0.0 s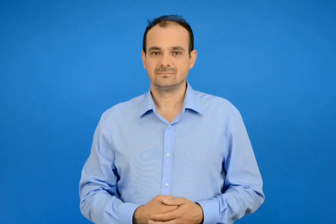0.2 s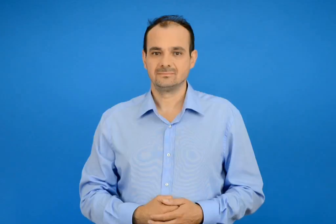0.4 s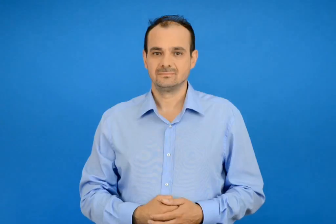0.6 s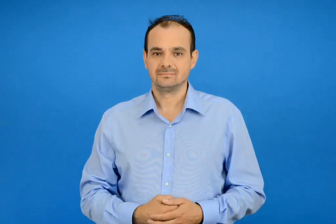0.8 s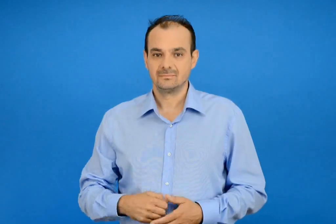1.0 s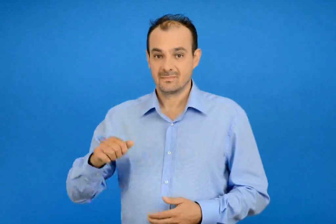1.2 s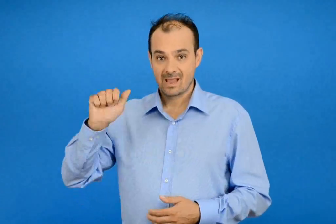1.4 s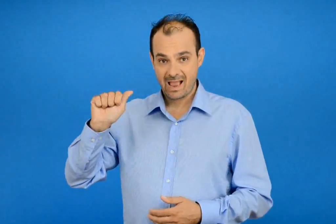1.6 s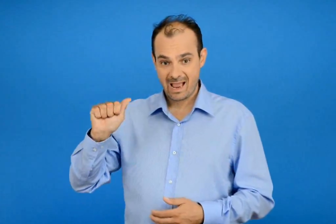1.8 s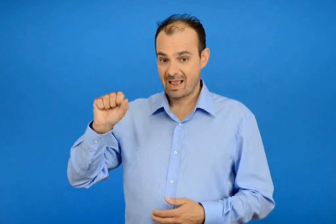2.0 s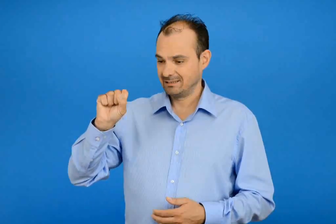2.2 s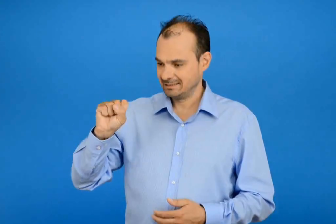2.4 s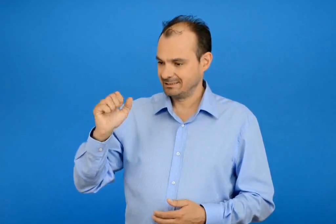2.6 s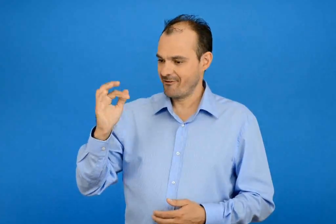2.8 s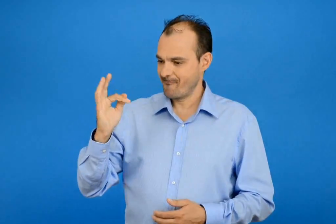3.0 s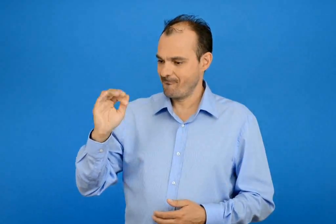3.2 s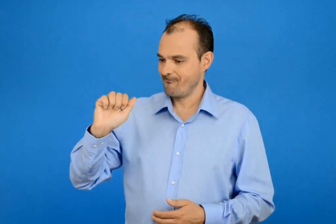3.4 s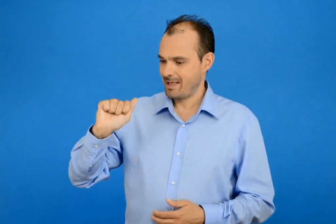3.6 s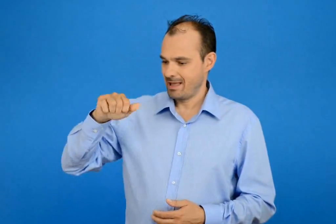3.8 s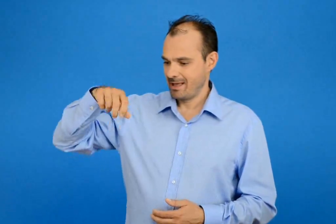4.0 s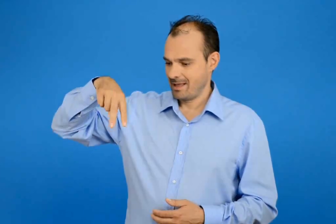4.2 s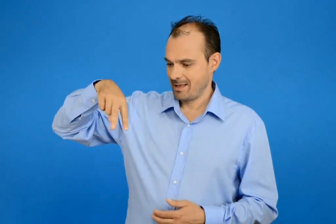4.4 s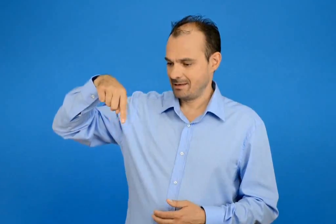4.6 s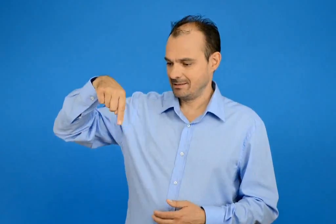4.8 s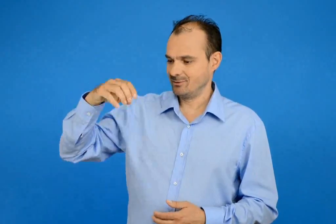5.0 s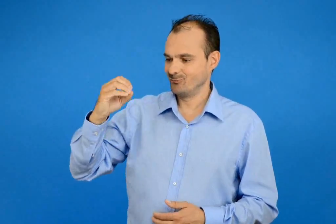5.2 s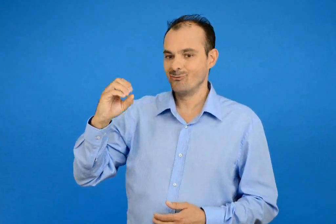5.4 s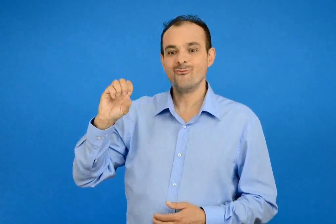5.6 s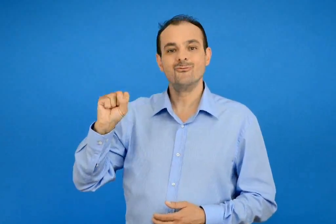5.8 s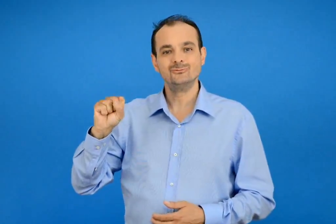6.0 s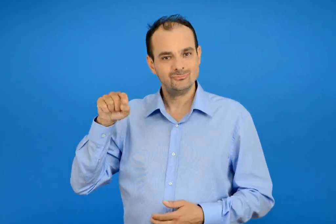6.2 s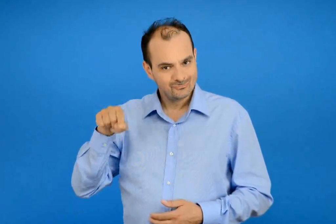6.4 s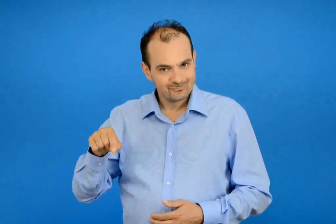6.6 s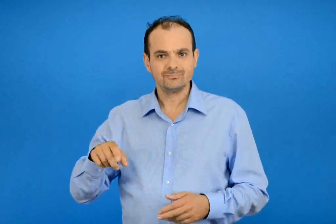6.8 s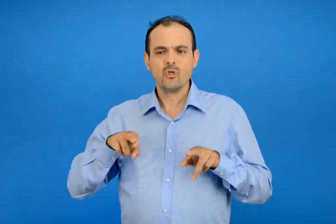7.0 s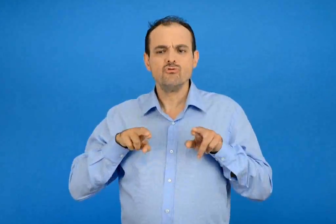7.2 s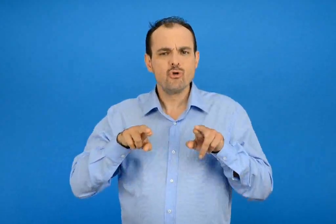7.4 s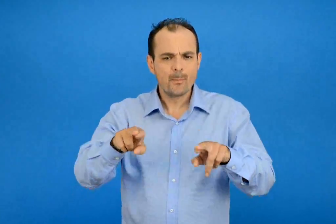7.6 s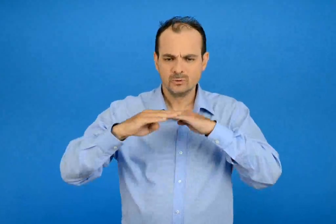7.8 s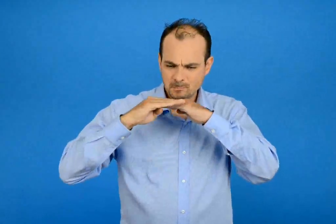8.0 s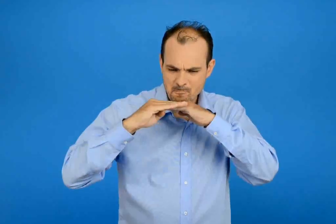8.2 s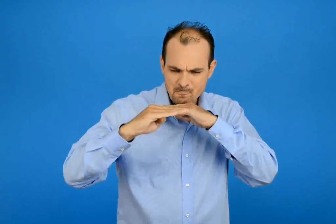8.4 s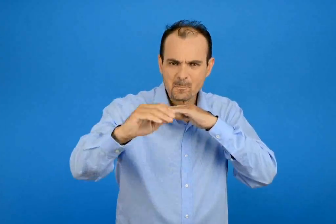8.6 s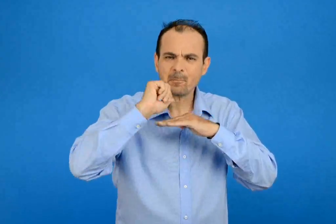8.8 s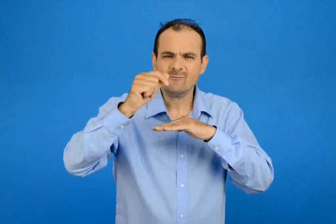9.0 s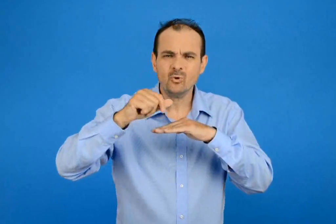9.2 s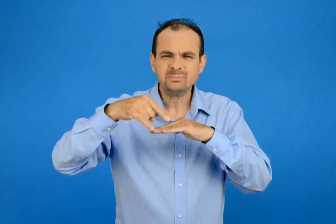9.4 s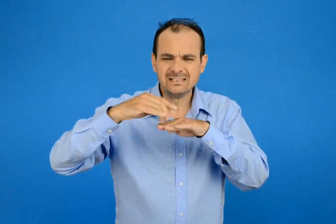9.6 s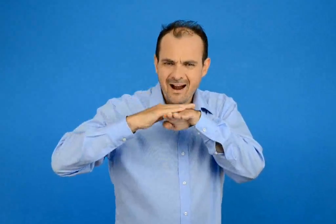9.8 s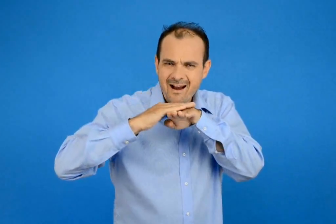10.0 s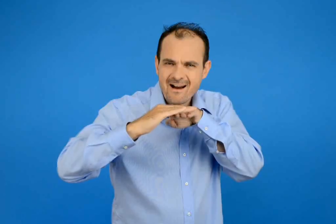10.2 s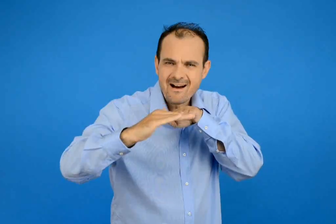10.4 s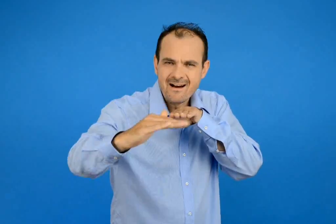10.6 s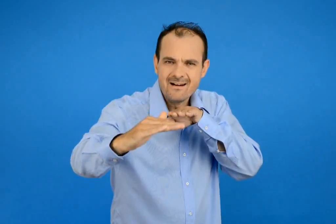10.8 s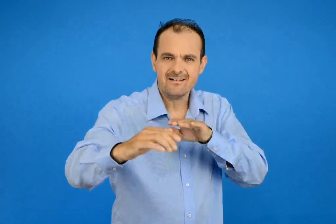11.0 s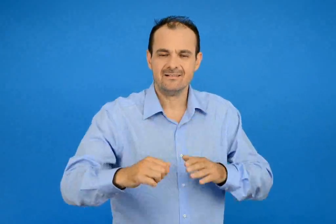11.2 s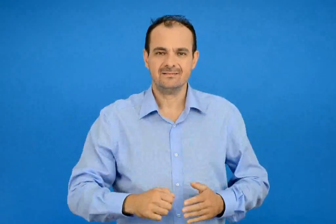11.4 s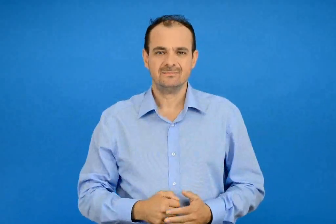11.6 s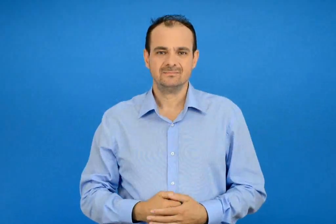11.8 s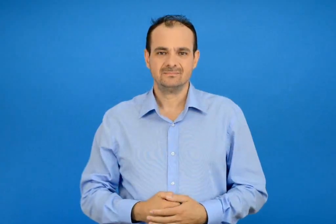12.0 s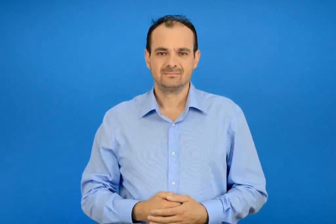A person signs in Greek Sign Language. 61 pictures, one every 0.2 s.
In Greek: άσφαλτος είναι δρόμος στρωμένος με πίσσα
